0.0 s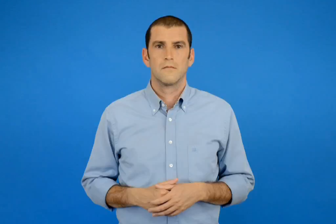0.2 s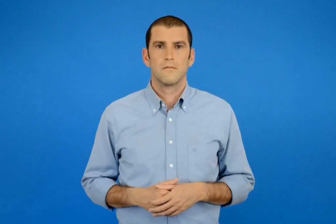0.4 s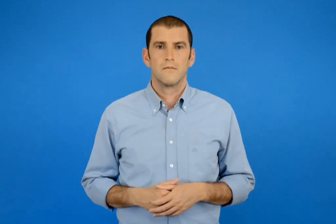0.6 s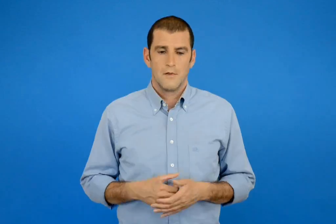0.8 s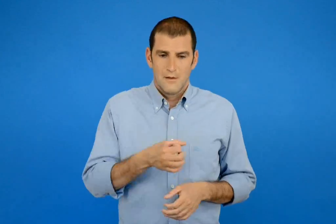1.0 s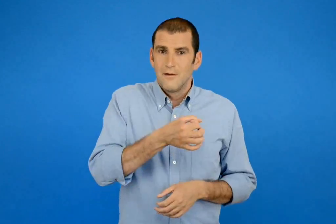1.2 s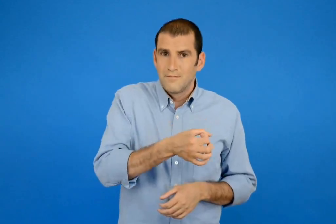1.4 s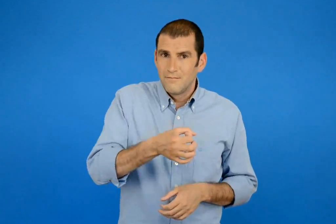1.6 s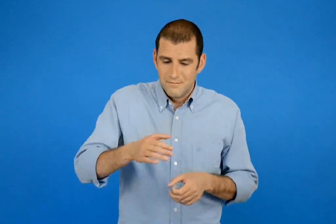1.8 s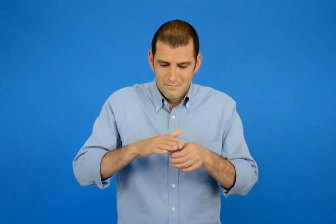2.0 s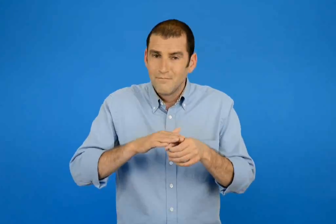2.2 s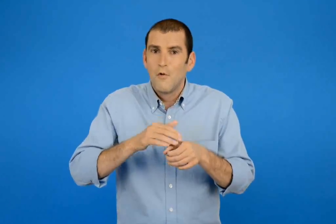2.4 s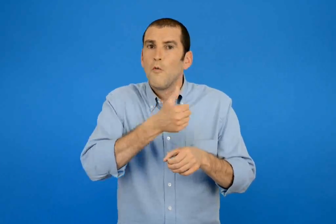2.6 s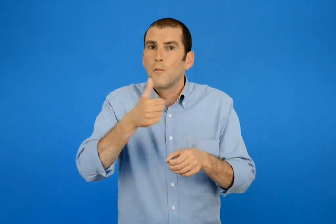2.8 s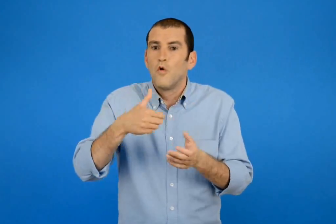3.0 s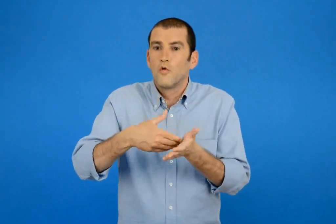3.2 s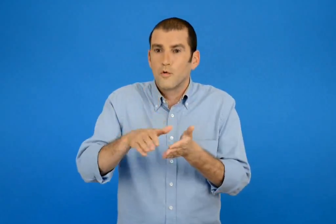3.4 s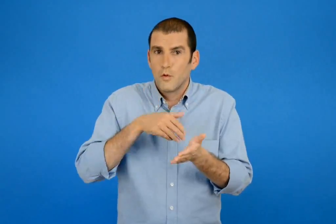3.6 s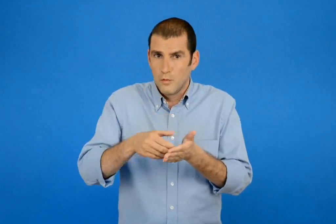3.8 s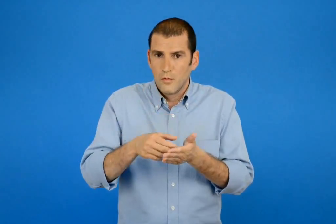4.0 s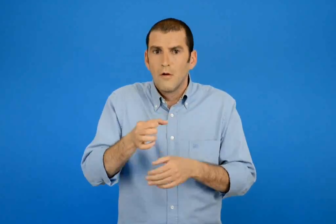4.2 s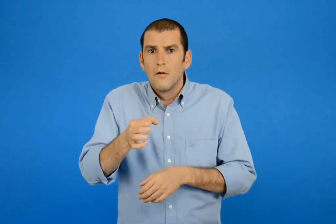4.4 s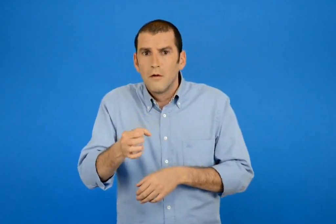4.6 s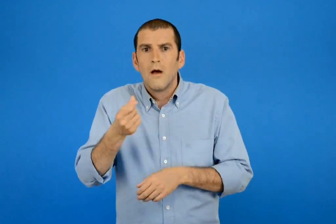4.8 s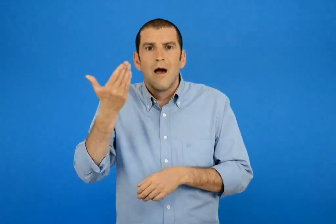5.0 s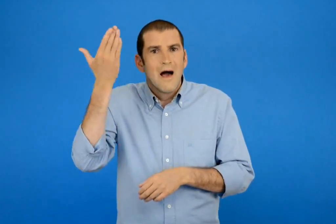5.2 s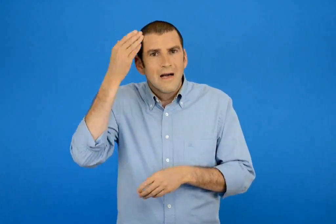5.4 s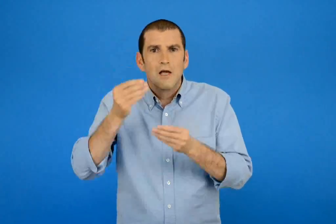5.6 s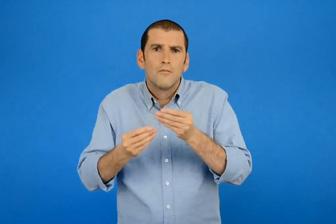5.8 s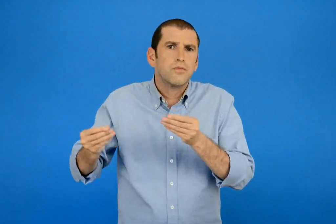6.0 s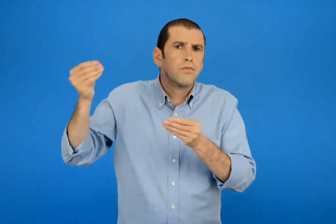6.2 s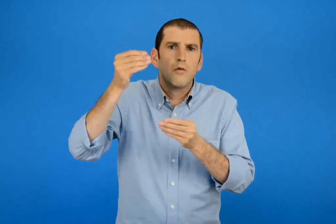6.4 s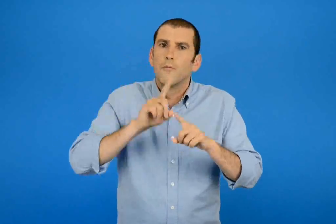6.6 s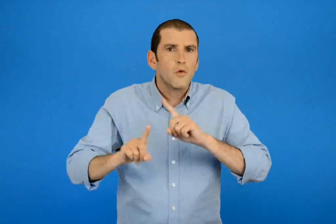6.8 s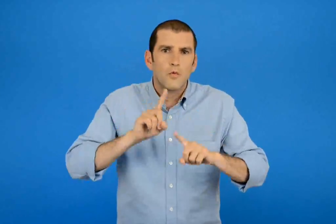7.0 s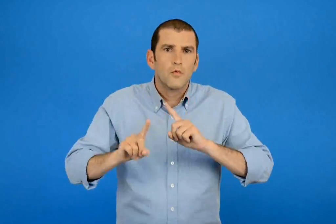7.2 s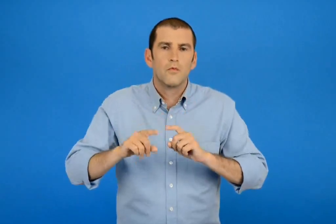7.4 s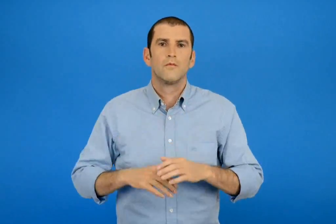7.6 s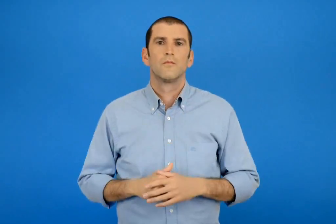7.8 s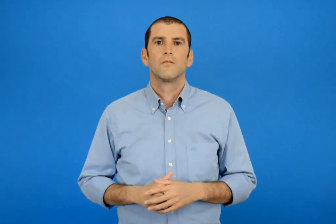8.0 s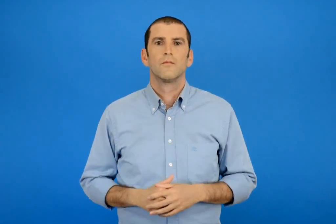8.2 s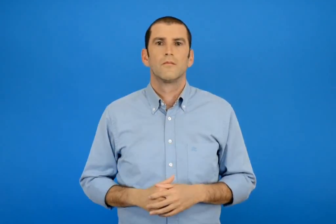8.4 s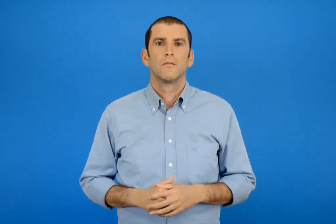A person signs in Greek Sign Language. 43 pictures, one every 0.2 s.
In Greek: από τα μονόχρωμα ποιό κέρμα έχει τη μεγαλύτερη αξία ;
